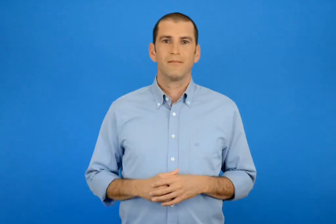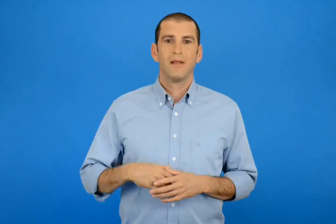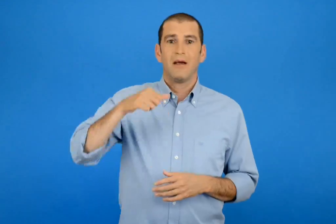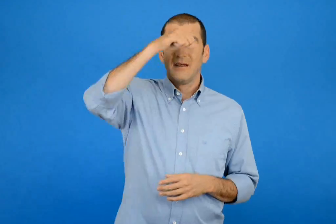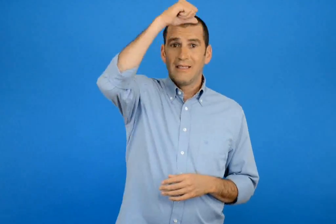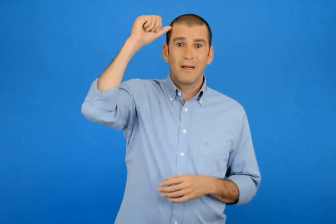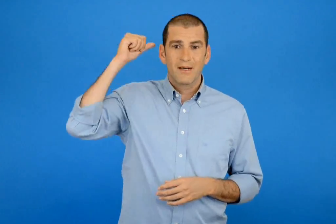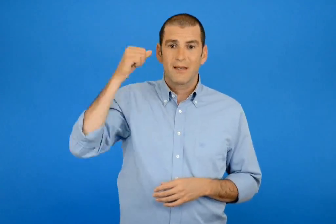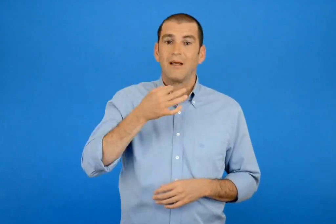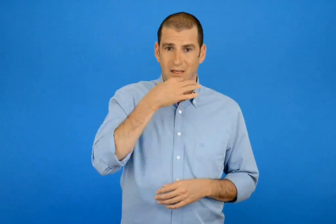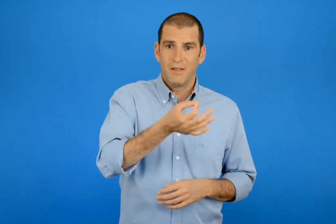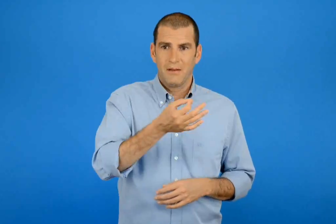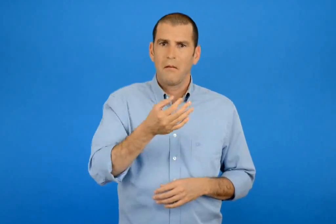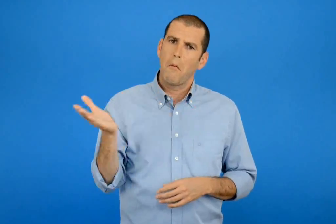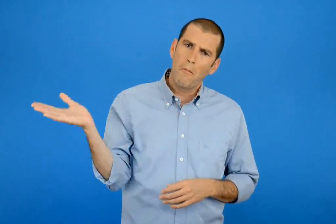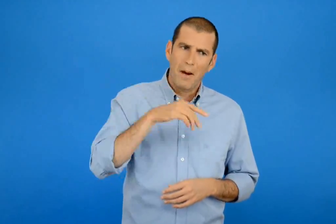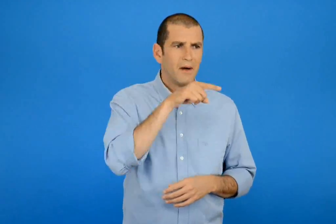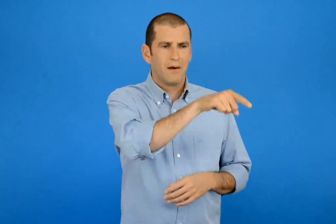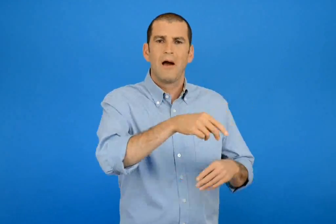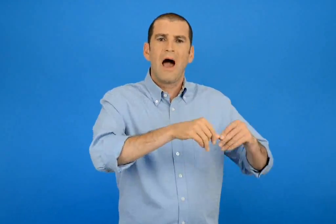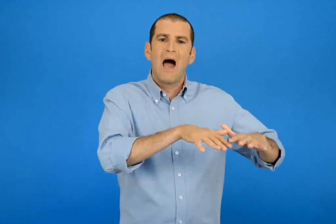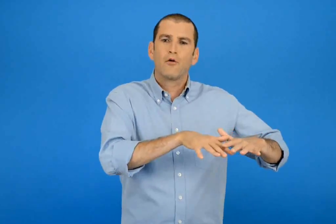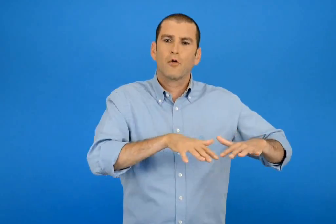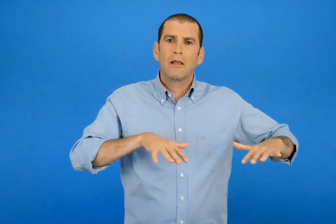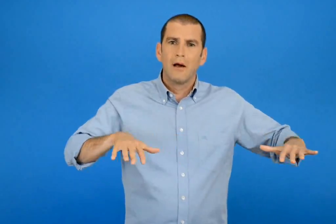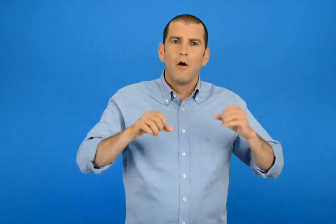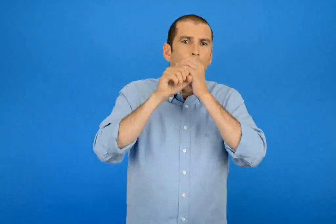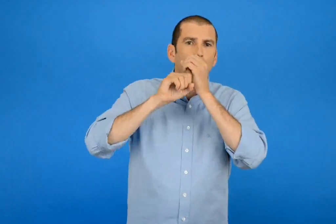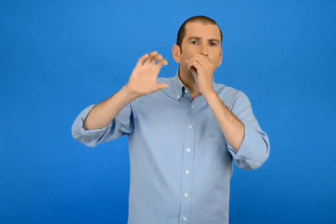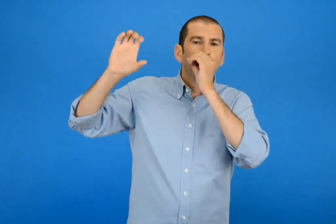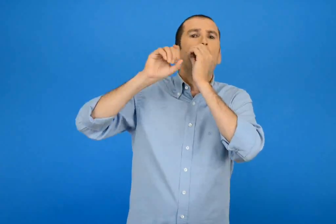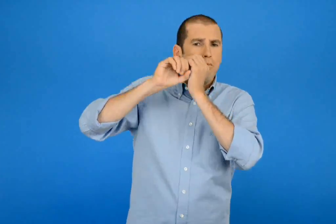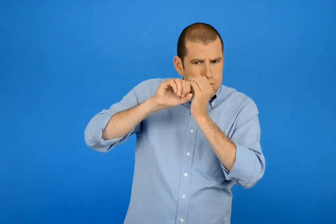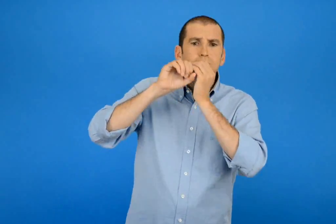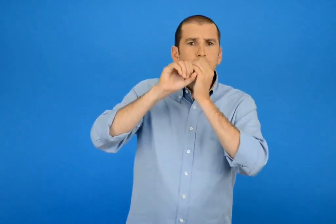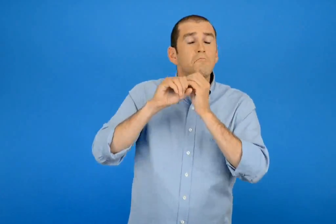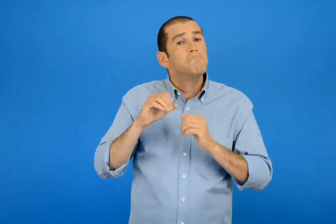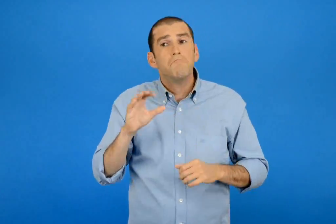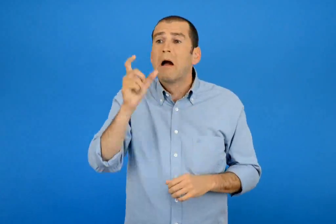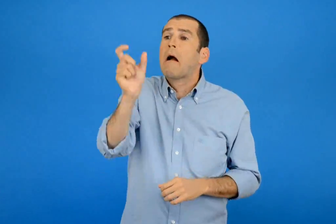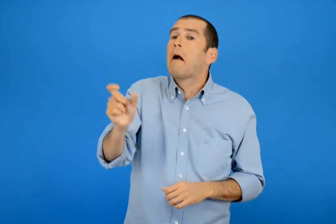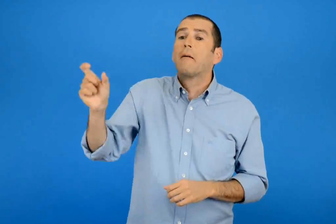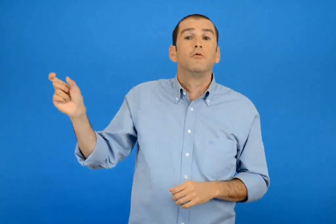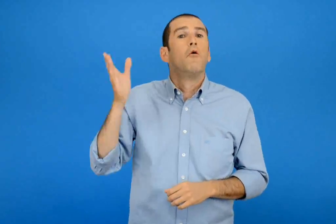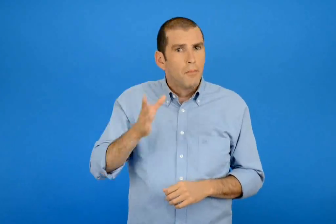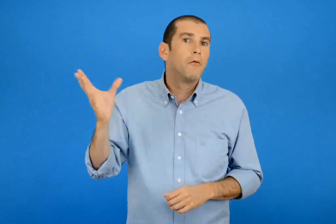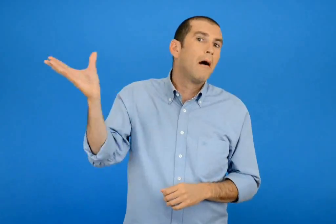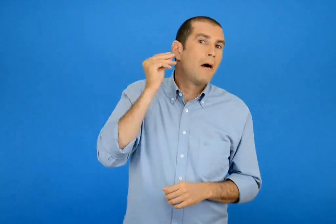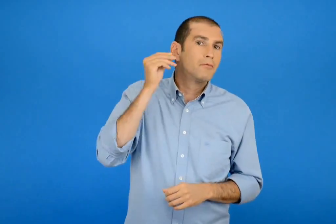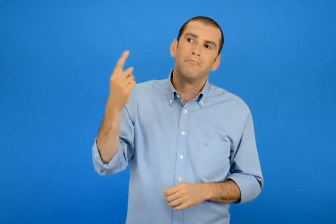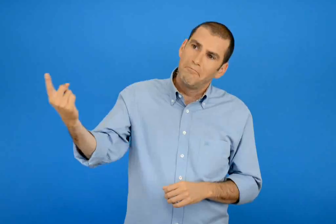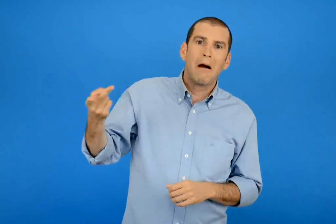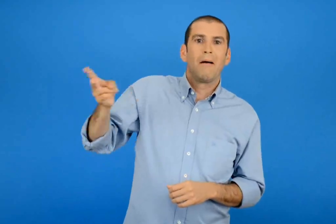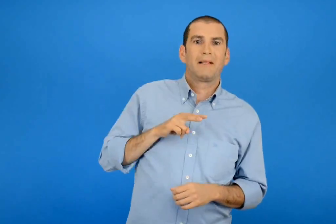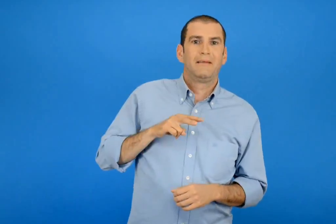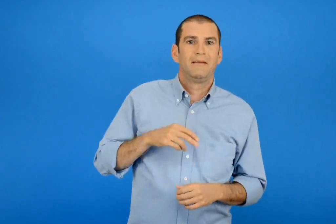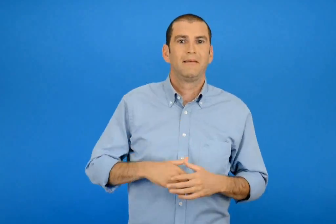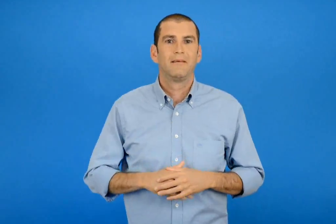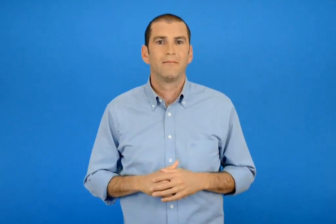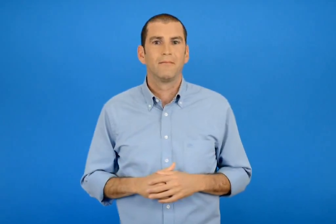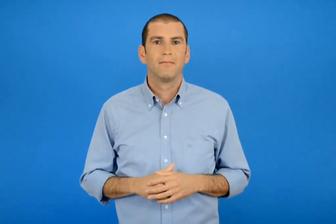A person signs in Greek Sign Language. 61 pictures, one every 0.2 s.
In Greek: πάμε στην ακρογιαλιά να φυσήξουμε με την μπουρού ίσως κάποιος μας ακούσει και απαντήσει είπε ο σαμπερ
